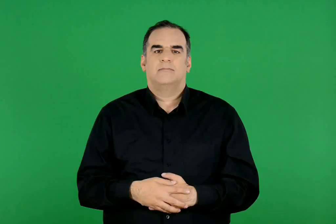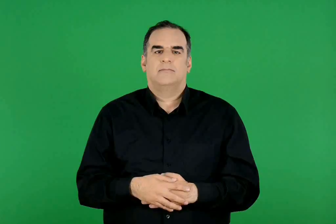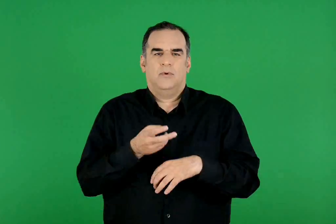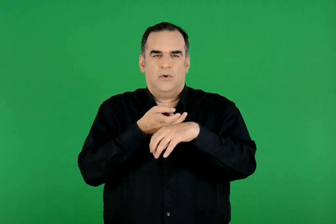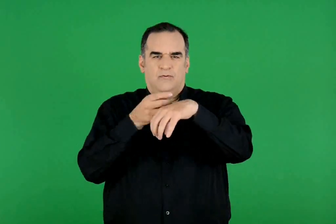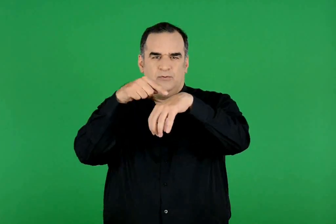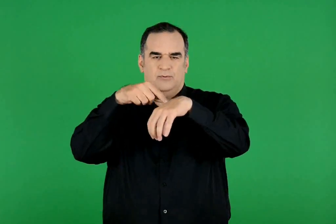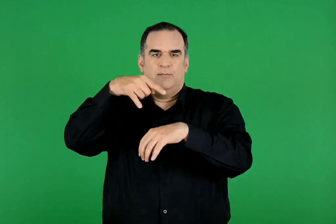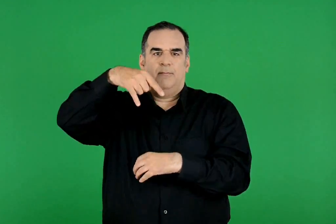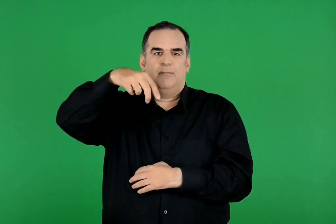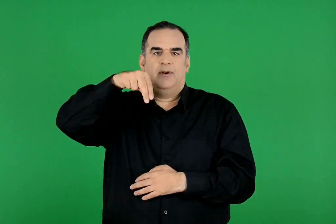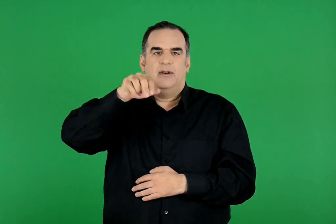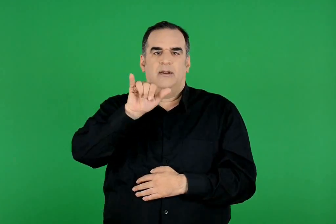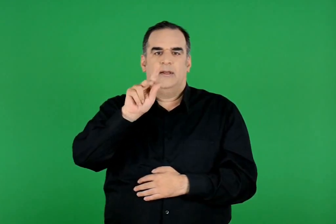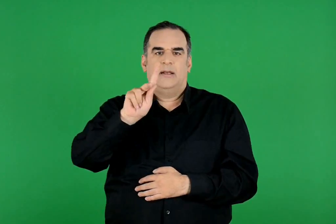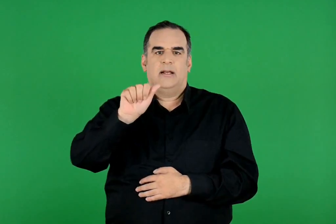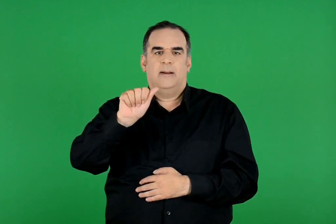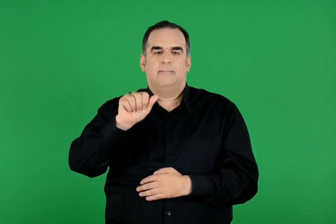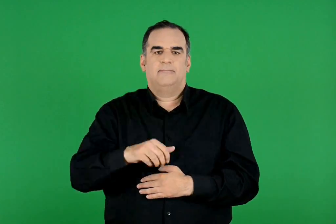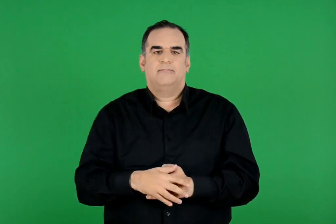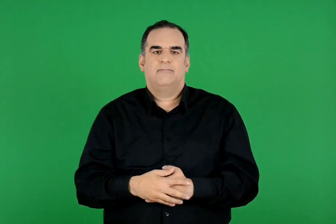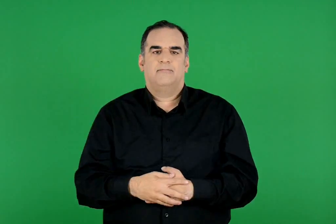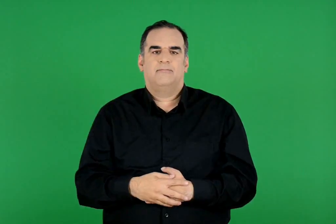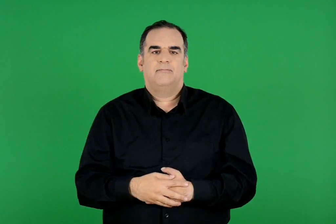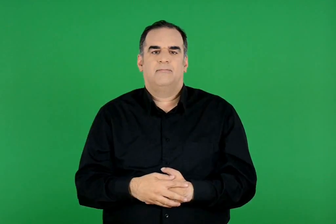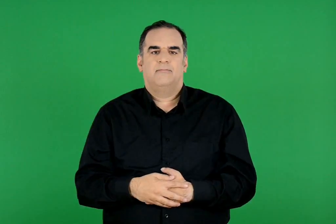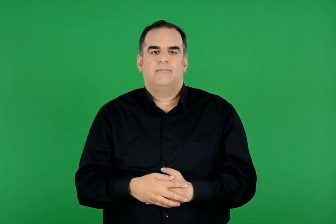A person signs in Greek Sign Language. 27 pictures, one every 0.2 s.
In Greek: ο λόφος της πνύκας
